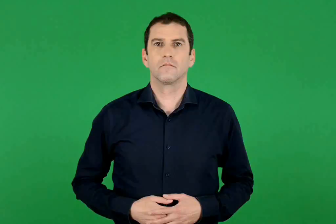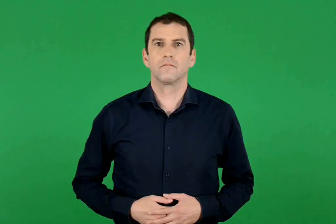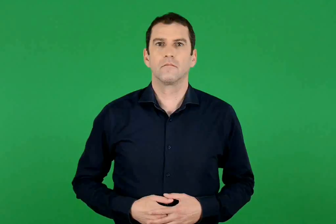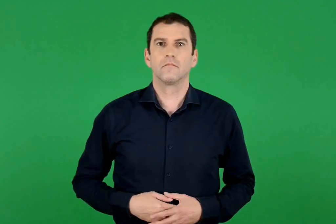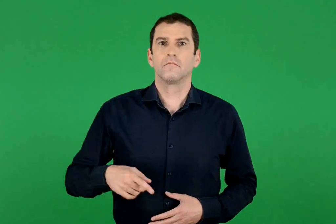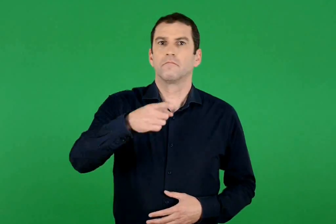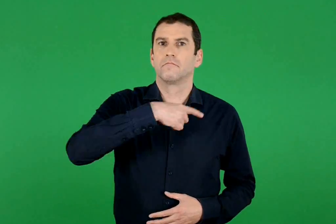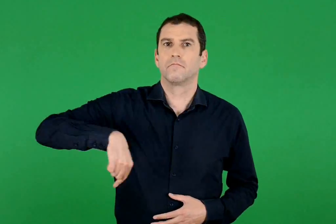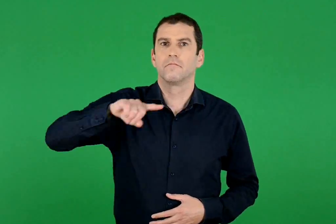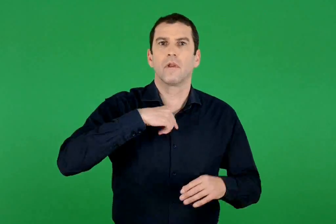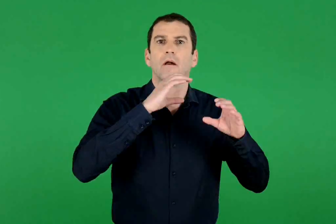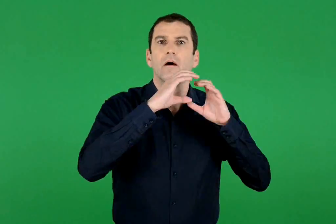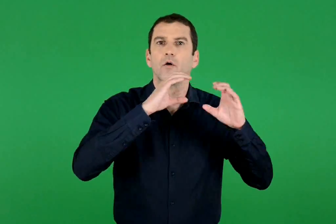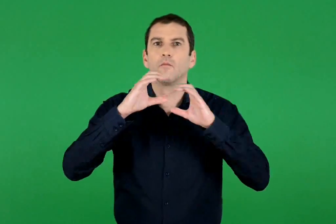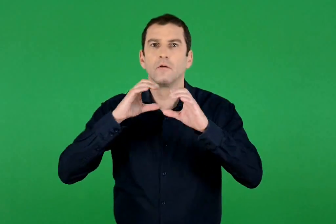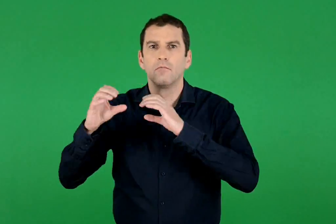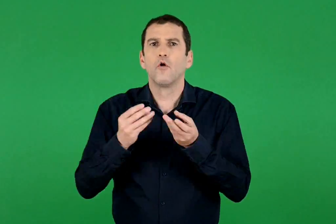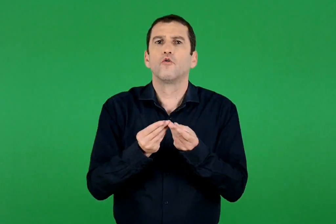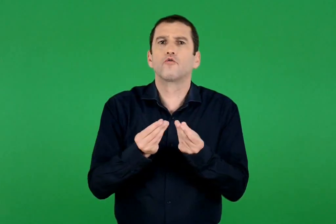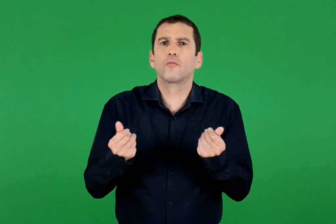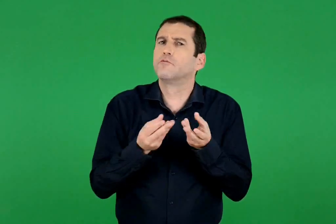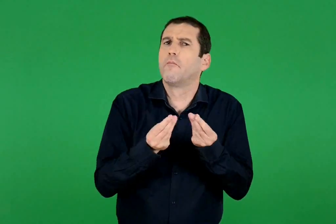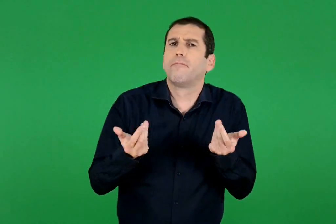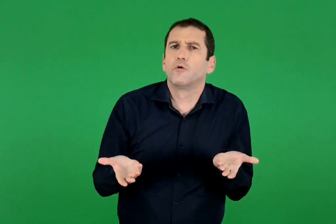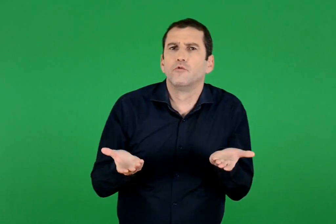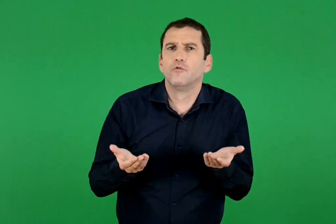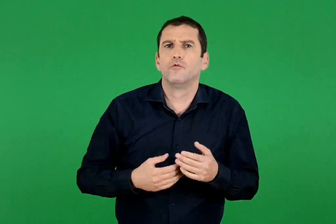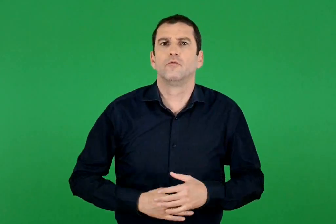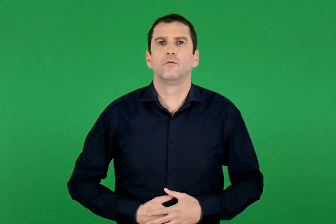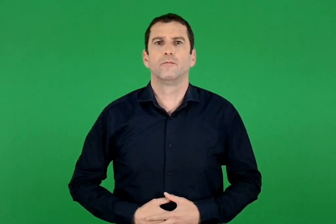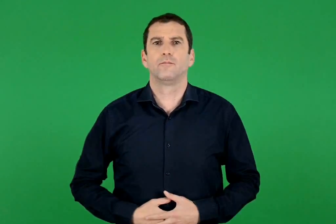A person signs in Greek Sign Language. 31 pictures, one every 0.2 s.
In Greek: με ποιους τρόπους επικοινωνούμε ;
